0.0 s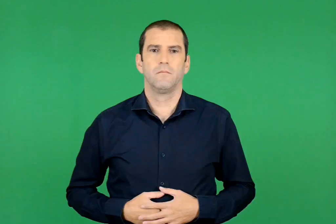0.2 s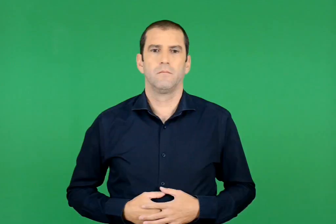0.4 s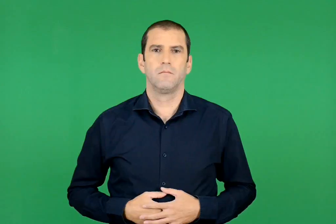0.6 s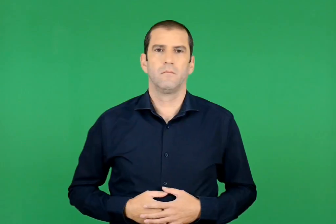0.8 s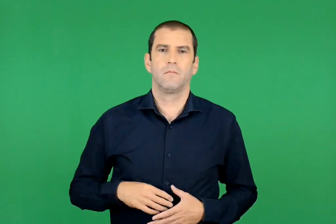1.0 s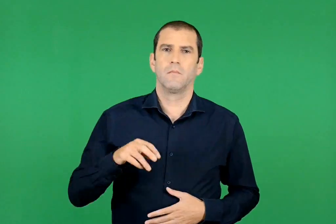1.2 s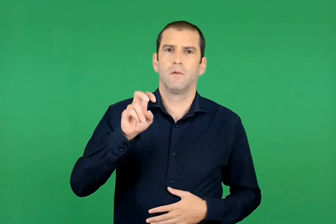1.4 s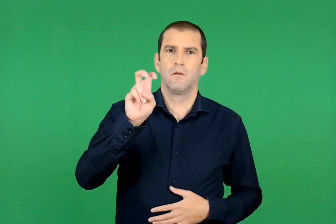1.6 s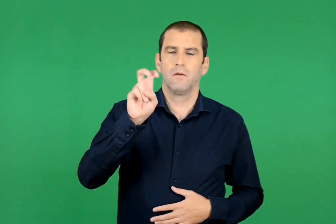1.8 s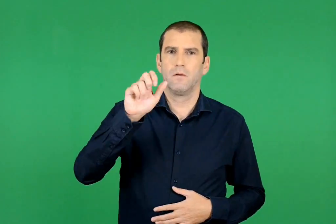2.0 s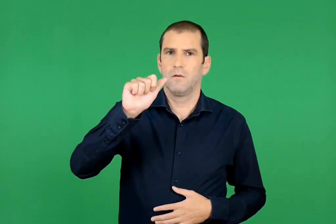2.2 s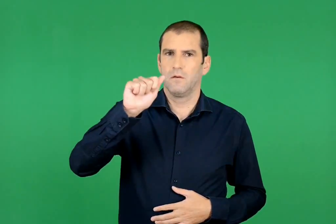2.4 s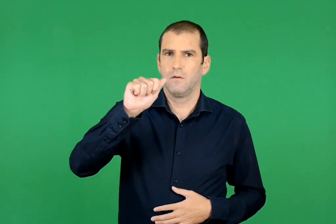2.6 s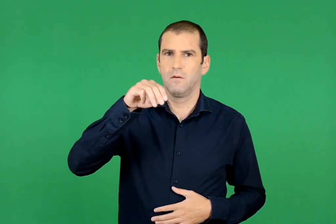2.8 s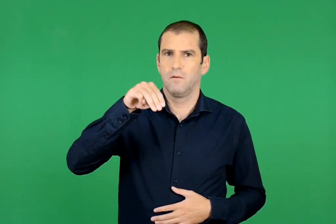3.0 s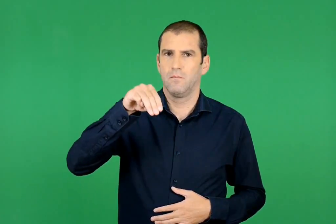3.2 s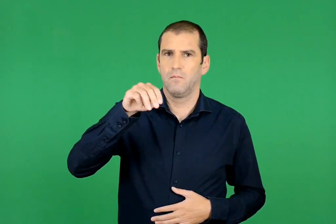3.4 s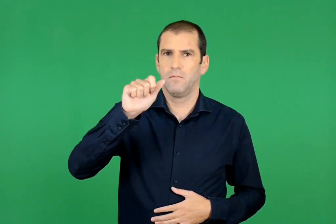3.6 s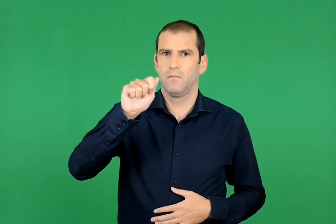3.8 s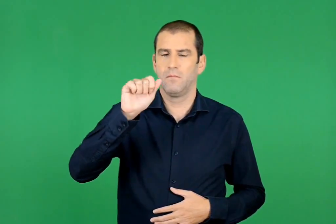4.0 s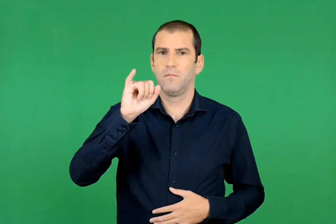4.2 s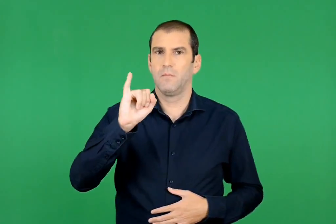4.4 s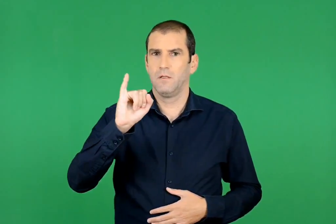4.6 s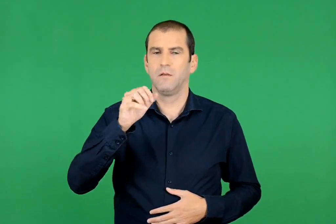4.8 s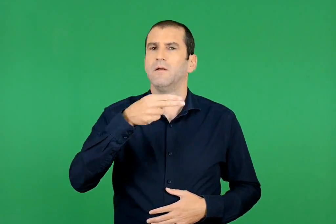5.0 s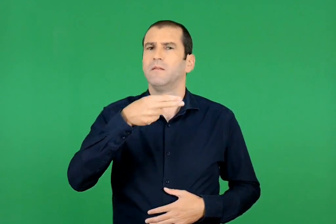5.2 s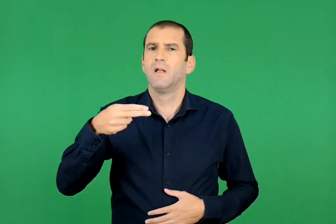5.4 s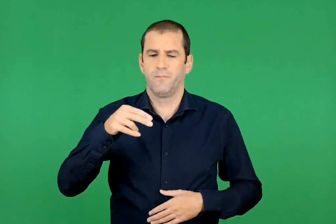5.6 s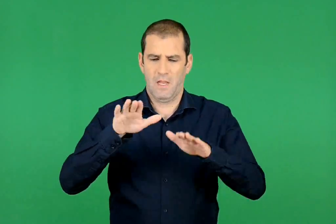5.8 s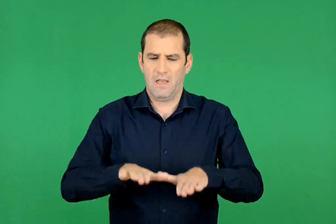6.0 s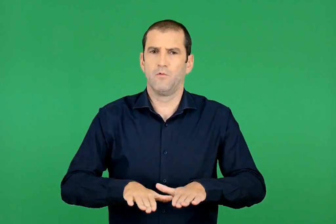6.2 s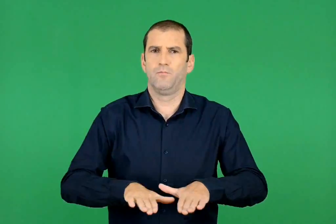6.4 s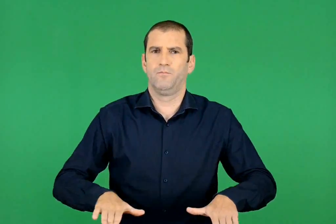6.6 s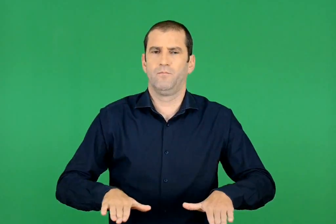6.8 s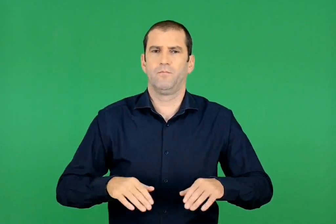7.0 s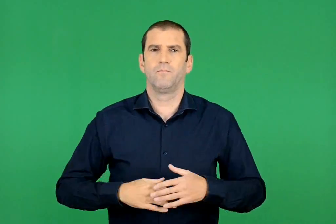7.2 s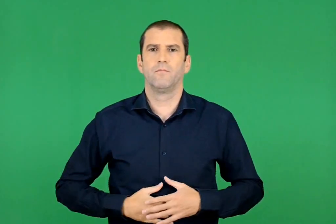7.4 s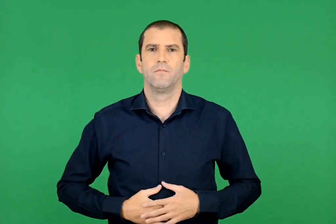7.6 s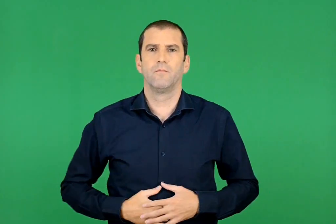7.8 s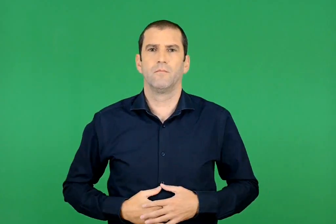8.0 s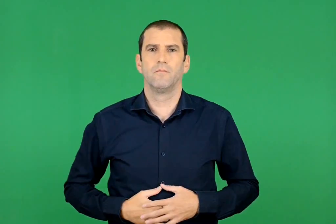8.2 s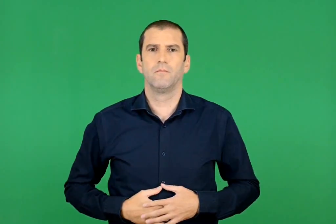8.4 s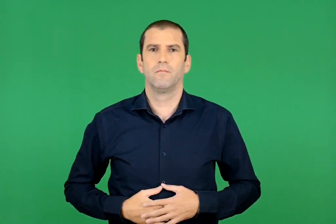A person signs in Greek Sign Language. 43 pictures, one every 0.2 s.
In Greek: χαμαί χάμω
